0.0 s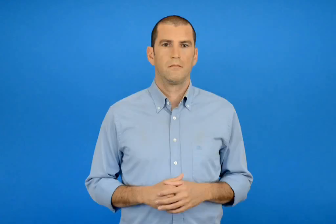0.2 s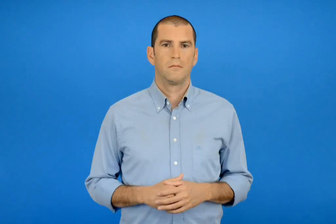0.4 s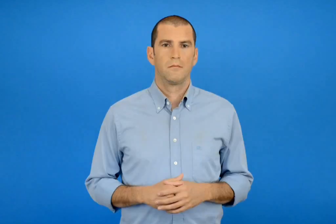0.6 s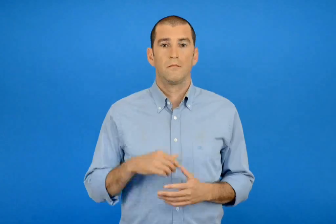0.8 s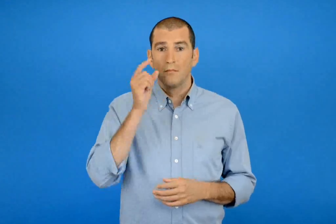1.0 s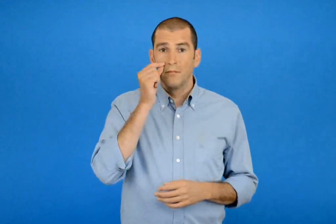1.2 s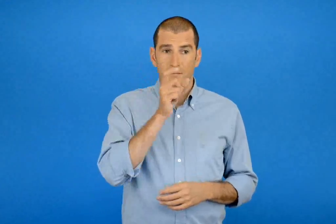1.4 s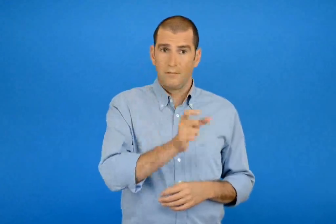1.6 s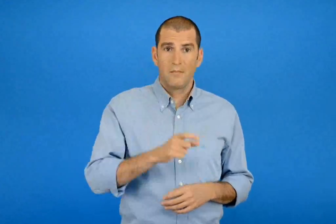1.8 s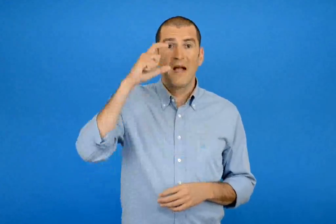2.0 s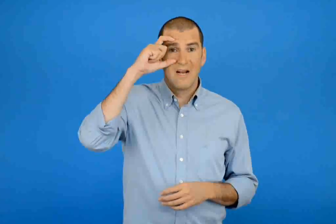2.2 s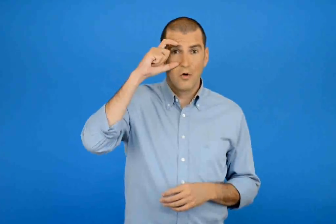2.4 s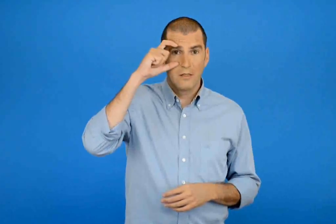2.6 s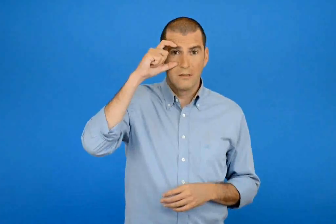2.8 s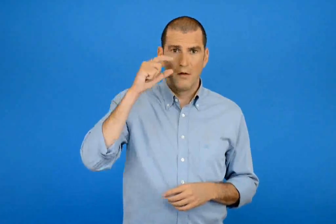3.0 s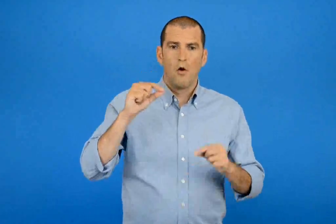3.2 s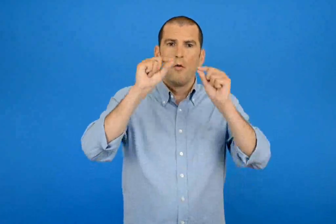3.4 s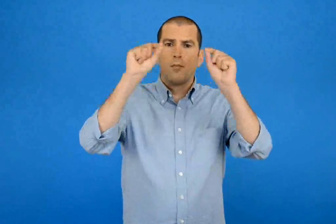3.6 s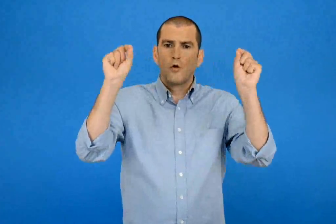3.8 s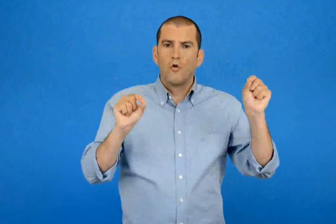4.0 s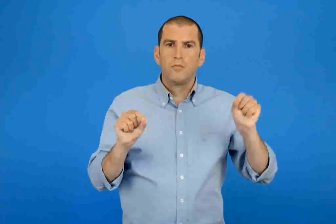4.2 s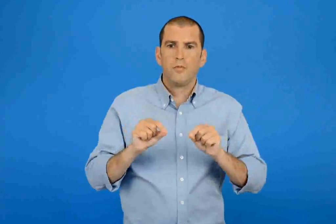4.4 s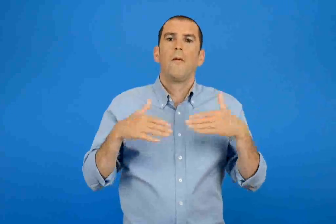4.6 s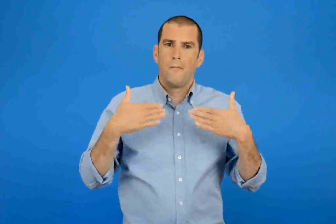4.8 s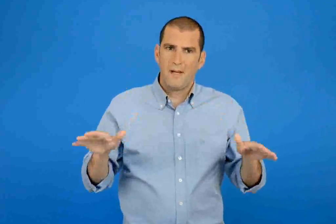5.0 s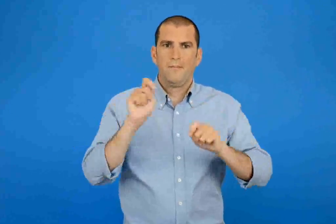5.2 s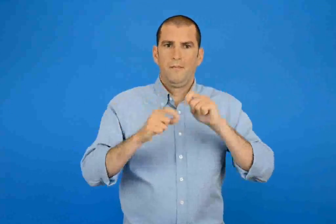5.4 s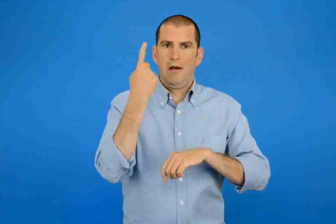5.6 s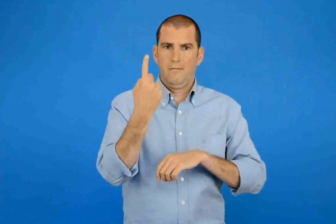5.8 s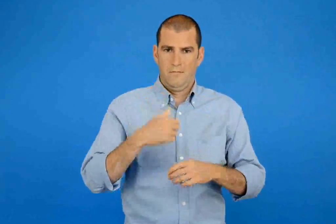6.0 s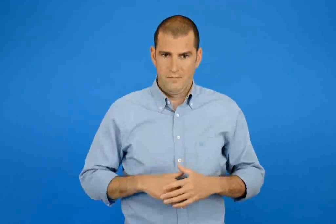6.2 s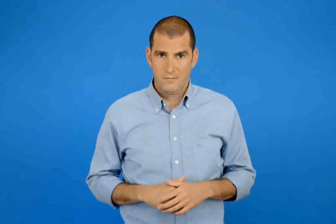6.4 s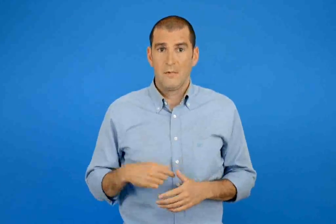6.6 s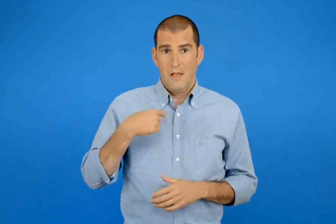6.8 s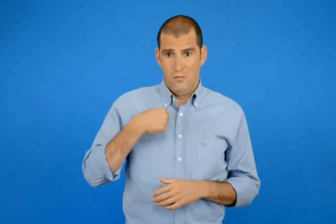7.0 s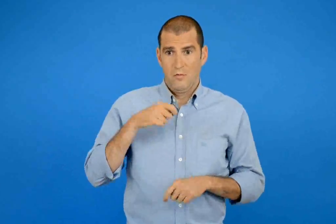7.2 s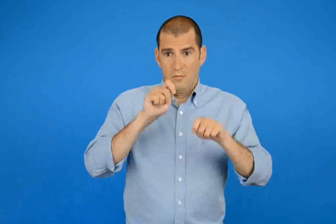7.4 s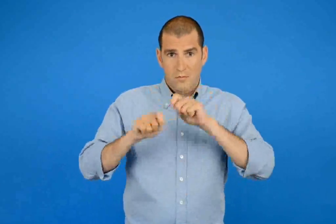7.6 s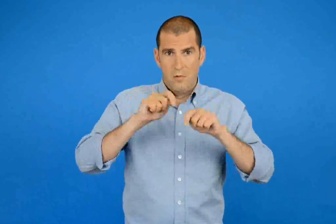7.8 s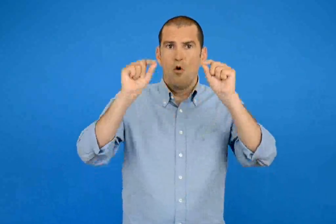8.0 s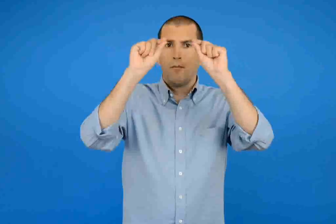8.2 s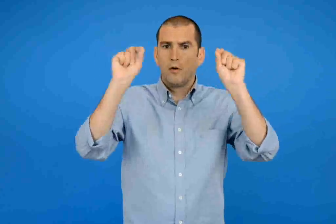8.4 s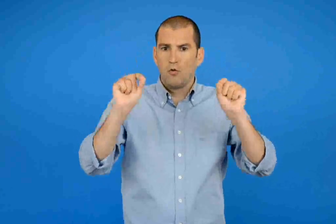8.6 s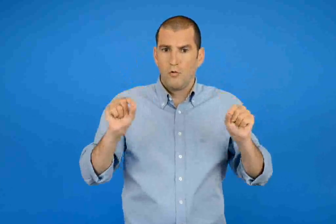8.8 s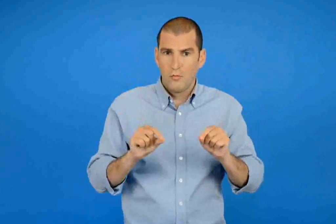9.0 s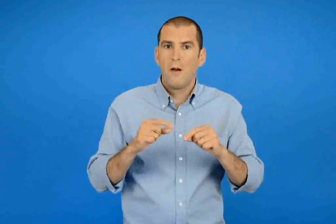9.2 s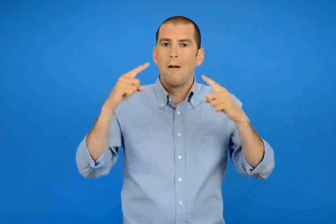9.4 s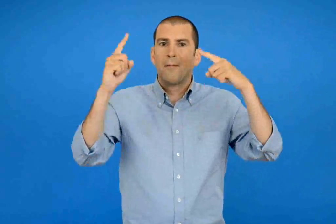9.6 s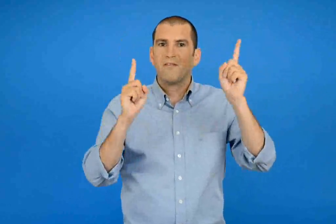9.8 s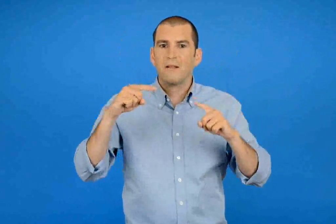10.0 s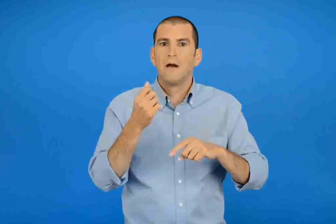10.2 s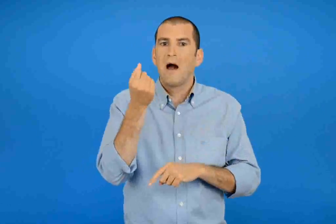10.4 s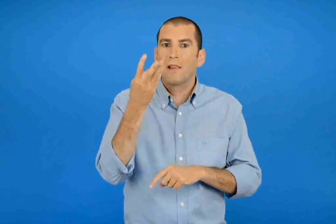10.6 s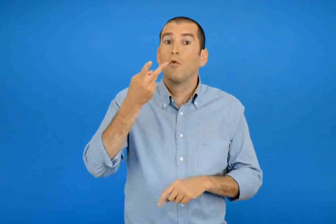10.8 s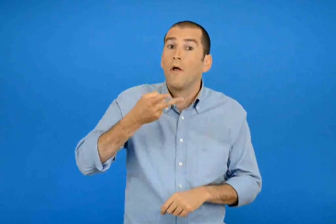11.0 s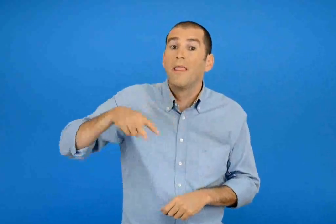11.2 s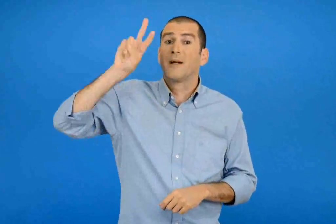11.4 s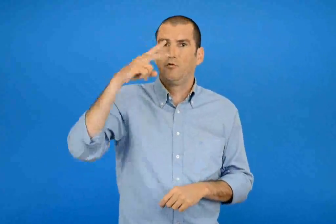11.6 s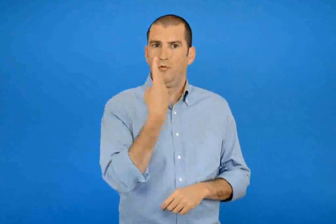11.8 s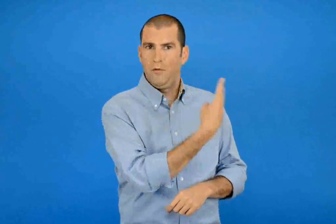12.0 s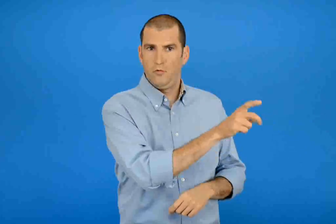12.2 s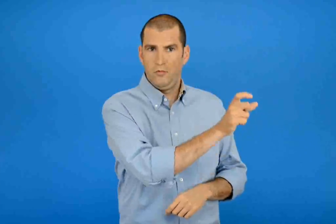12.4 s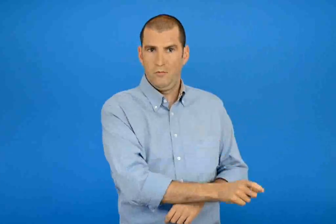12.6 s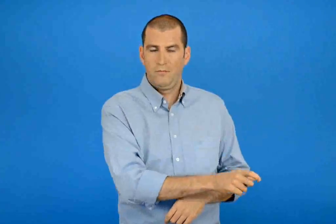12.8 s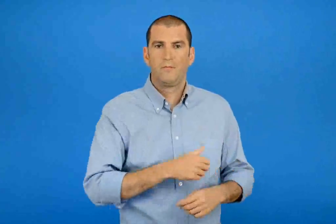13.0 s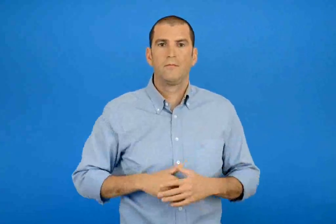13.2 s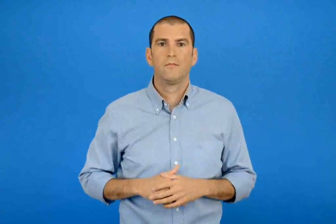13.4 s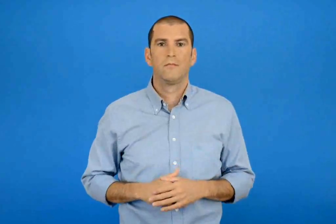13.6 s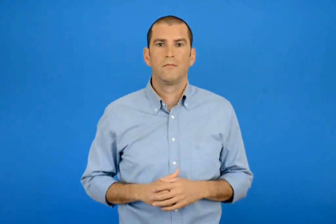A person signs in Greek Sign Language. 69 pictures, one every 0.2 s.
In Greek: ο νικόλας έφτιαξε ένα πολύγωνο φτιάχνω και εγώ ένα πολύγωνο με διπλάσιο αριθμό πλευρών
